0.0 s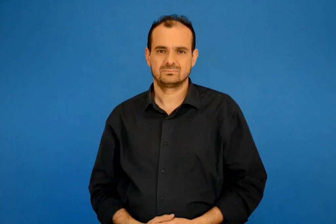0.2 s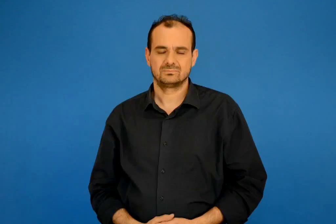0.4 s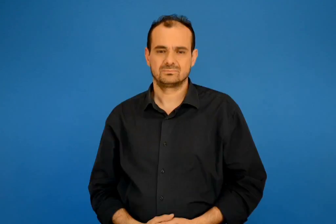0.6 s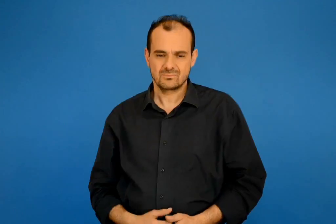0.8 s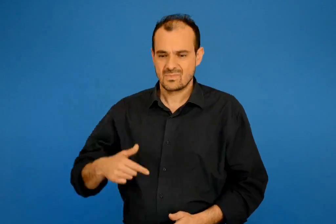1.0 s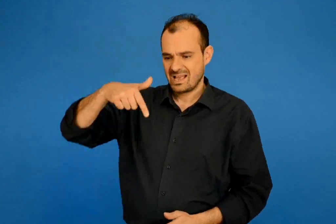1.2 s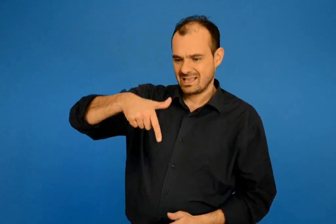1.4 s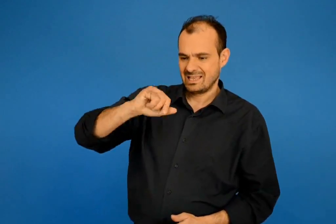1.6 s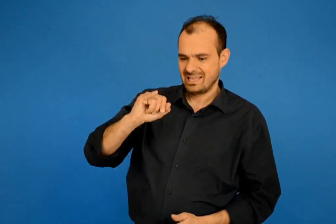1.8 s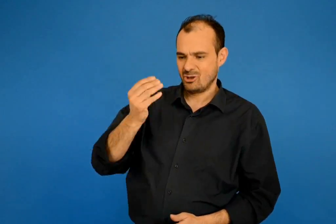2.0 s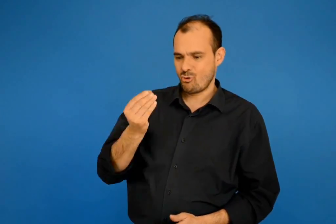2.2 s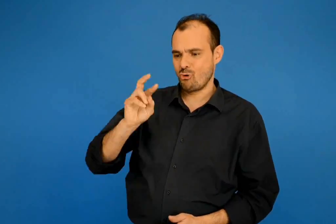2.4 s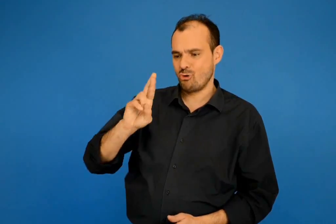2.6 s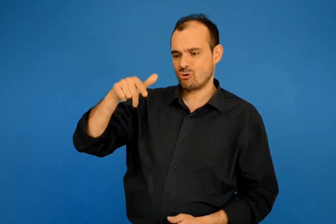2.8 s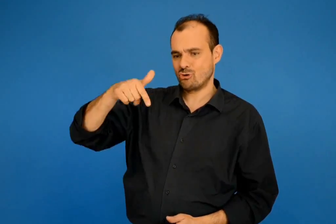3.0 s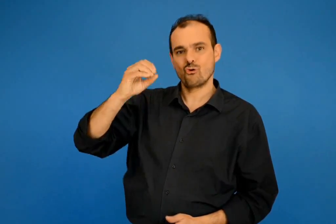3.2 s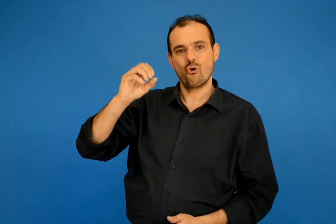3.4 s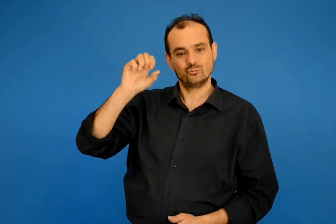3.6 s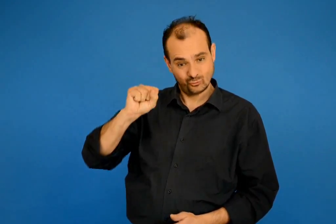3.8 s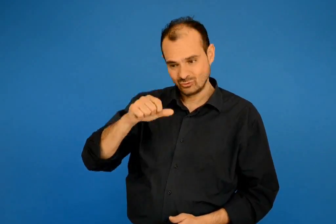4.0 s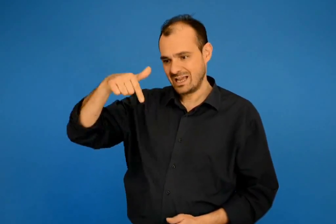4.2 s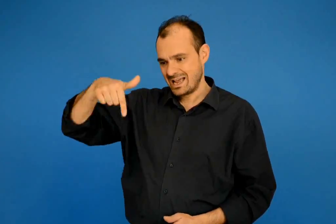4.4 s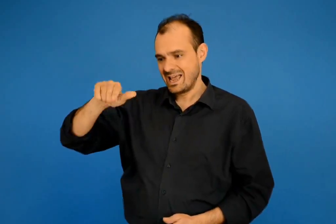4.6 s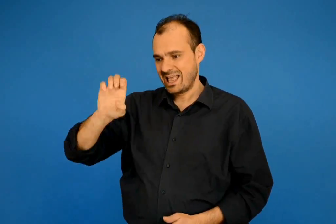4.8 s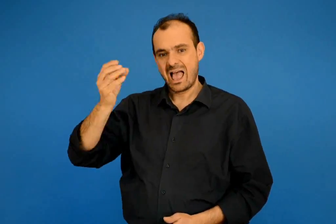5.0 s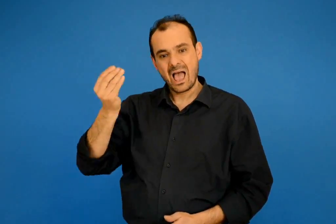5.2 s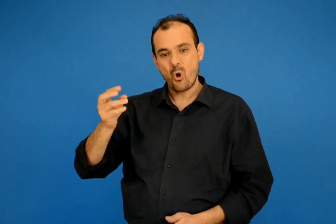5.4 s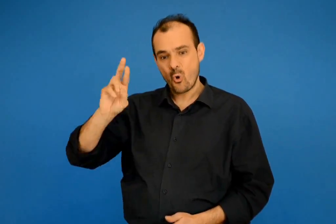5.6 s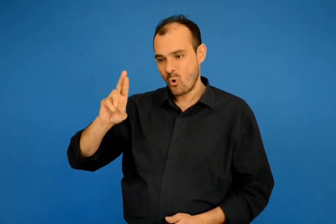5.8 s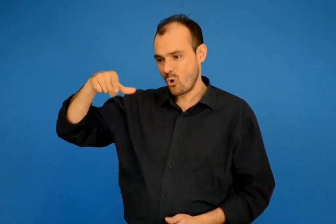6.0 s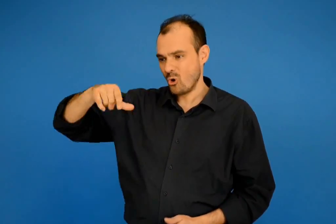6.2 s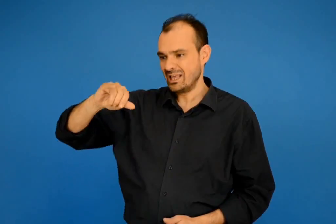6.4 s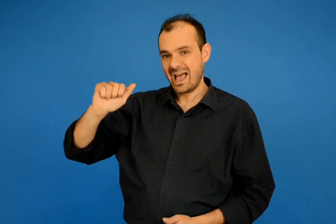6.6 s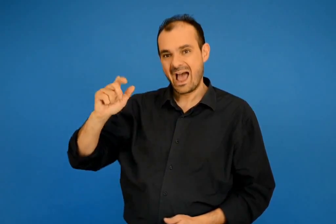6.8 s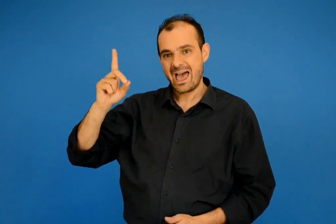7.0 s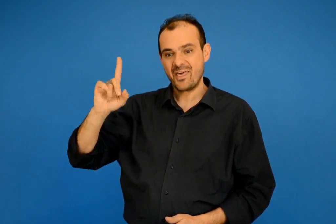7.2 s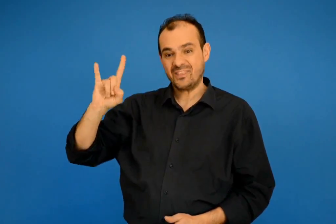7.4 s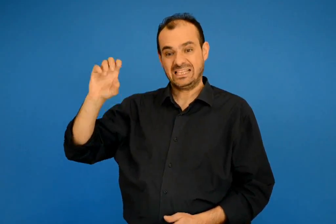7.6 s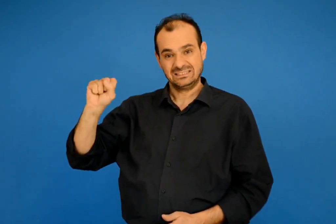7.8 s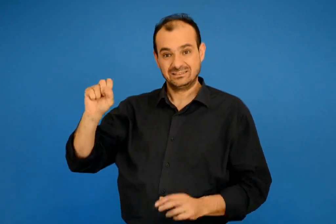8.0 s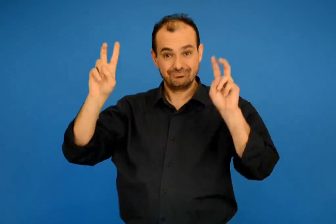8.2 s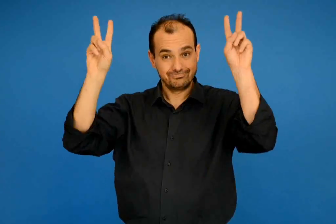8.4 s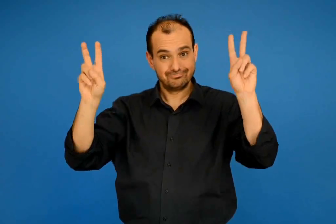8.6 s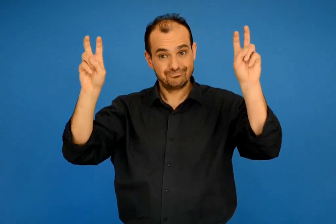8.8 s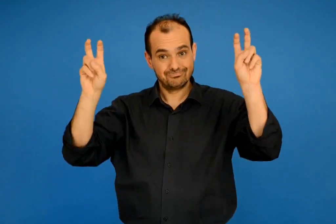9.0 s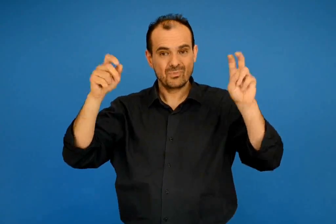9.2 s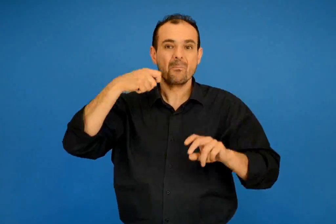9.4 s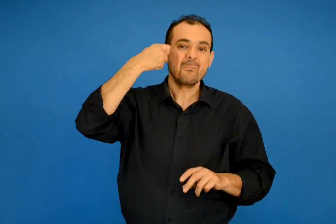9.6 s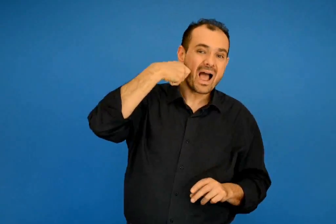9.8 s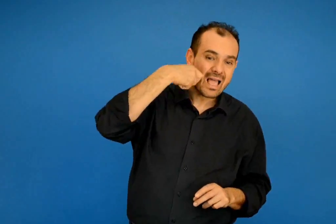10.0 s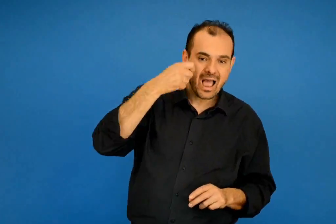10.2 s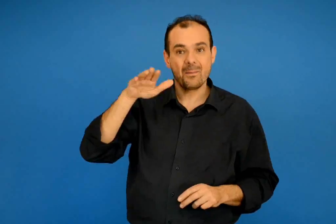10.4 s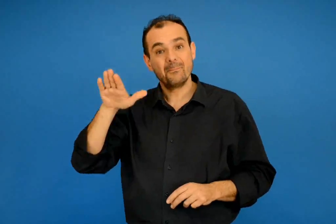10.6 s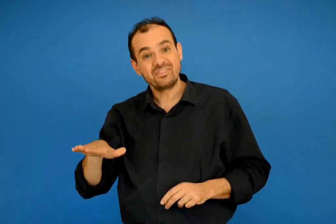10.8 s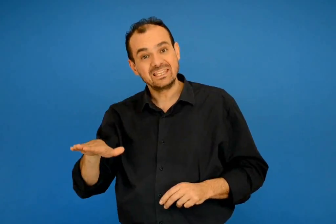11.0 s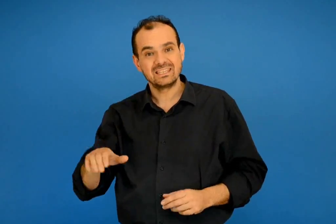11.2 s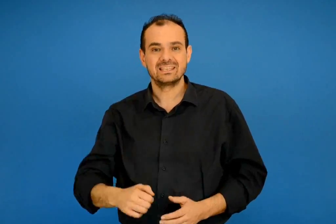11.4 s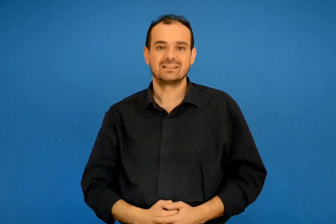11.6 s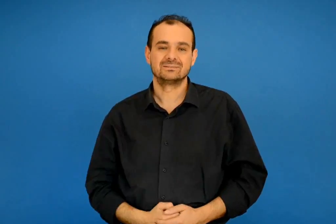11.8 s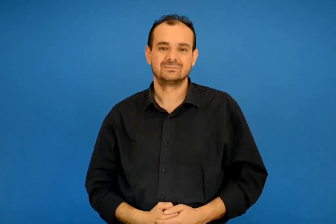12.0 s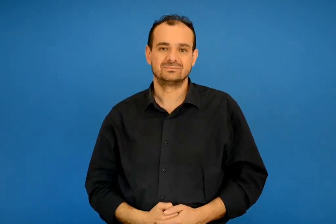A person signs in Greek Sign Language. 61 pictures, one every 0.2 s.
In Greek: γιώργος γεωργιάδης μανά και παιδί
